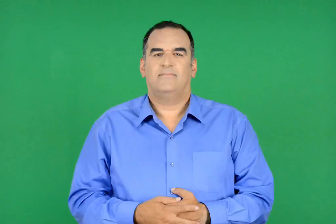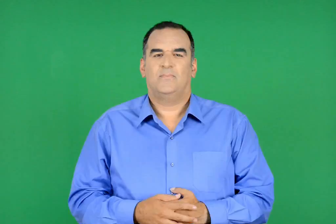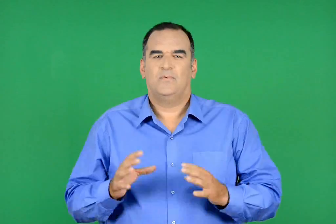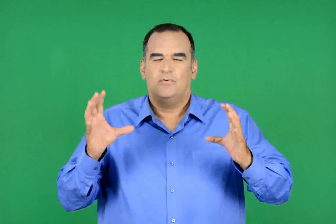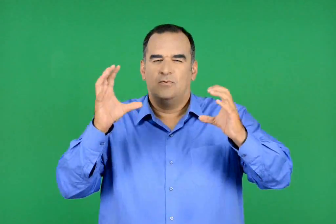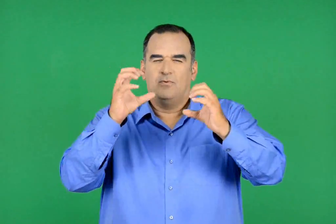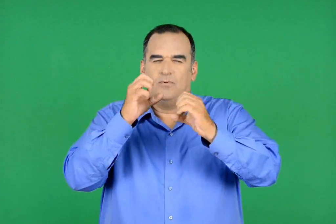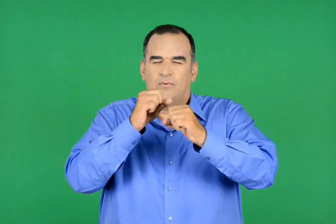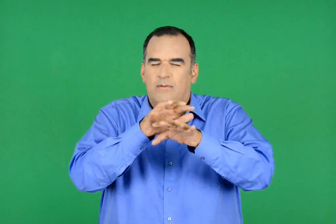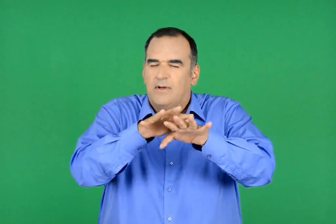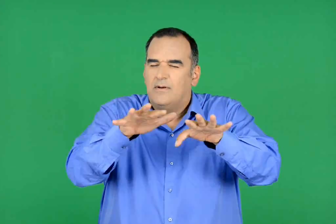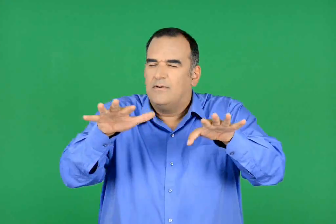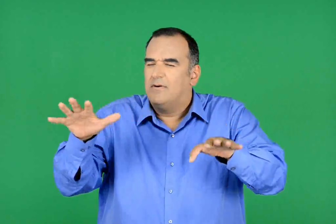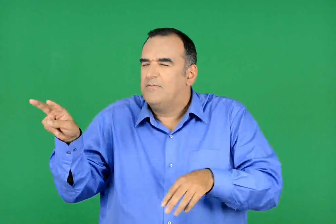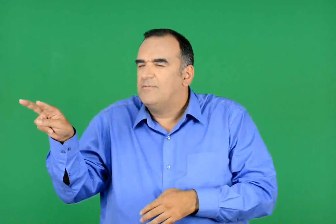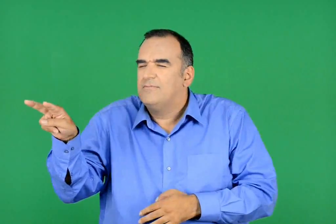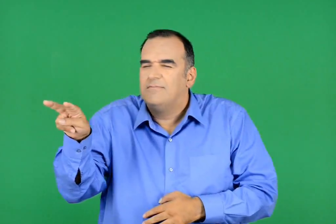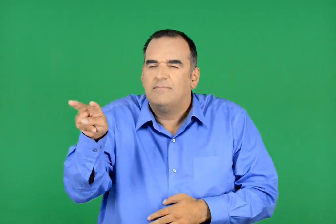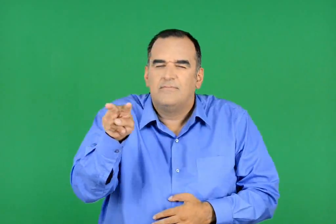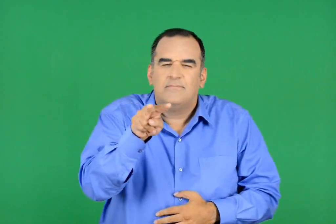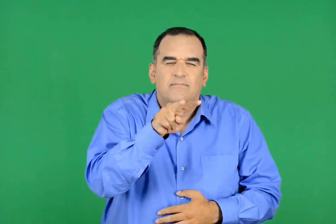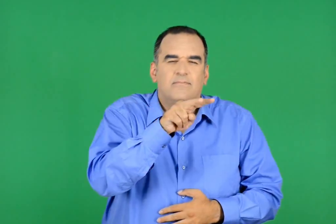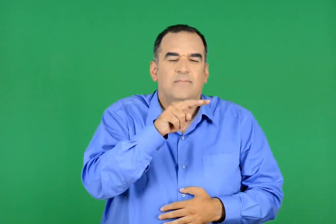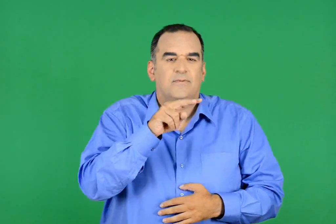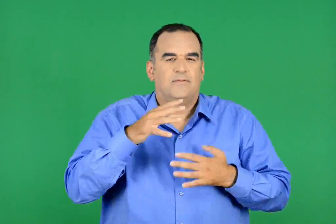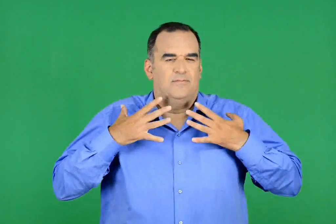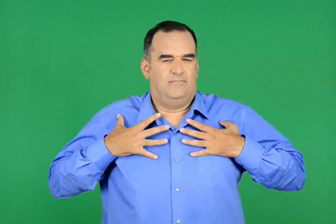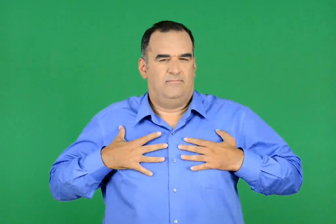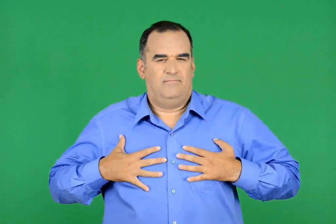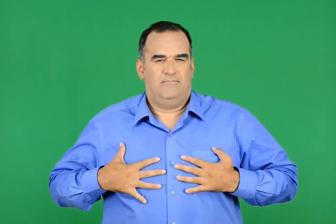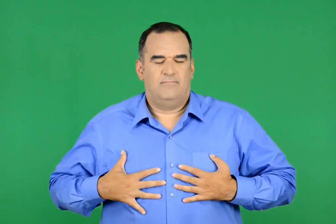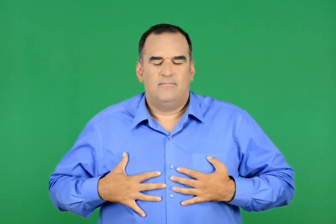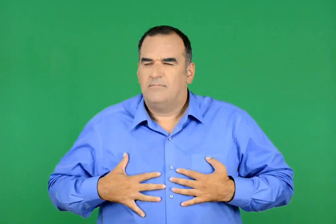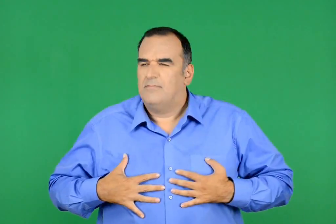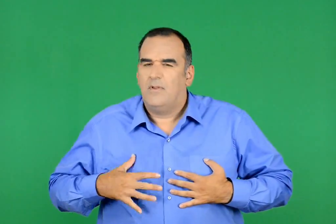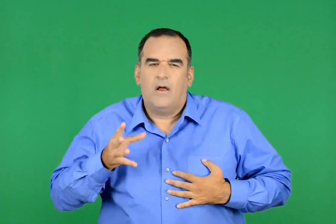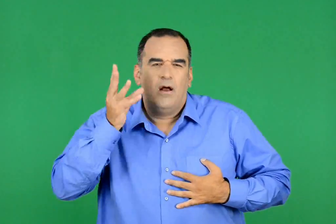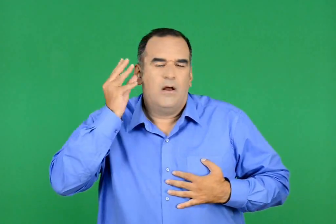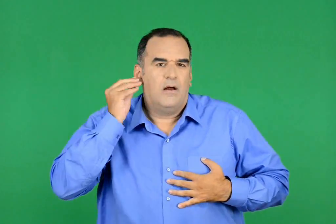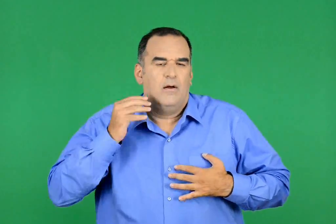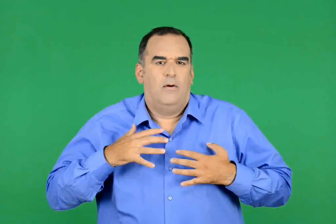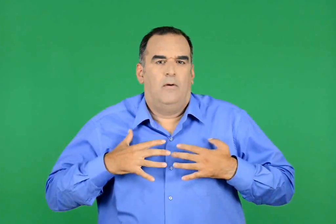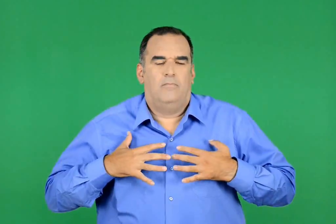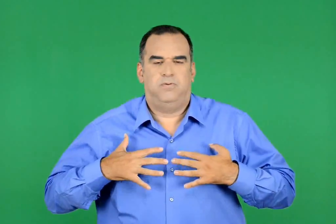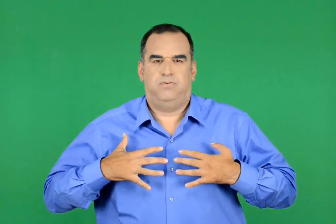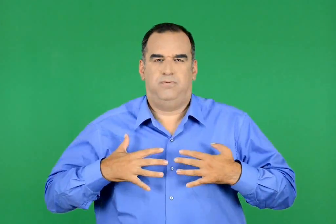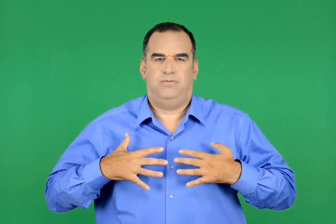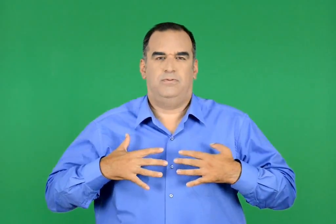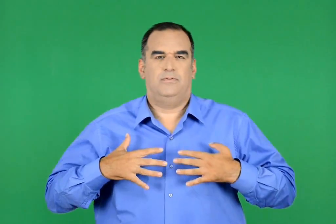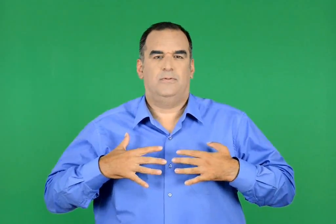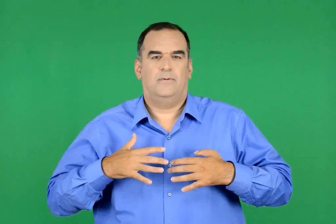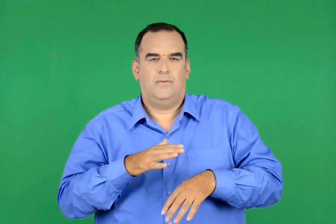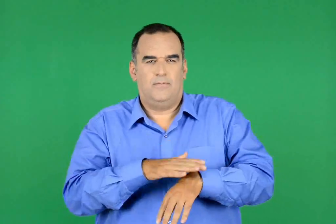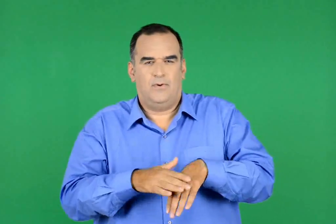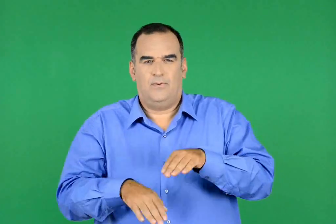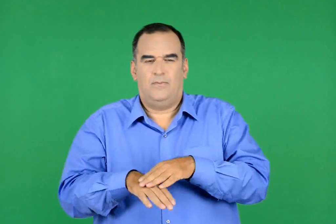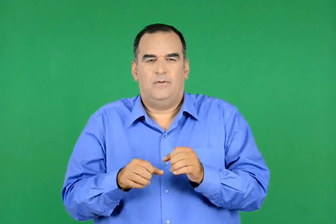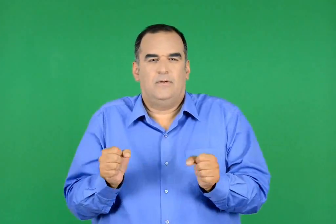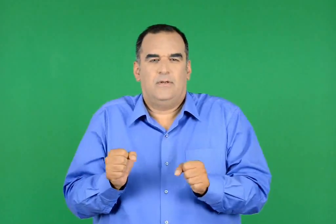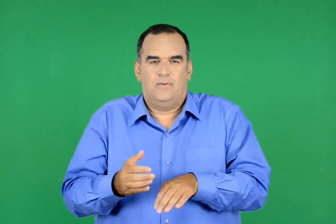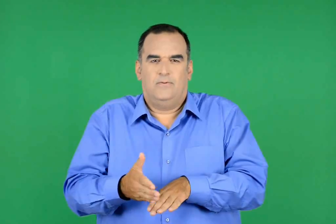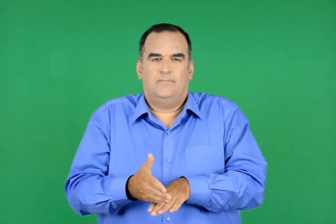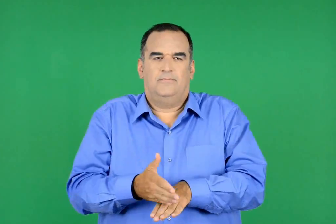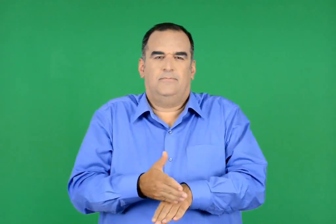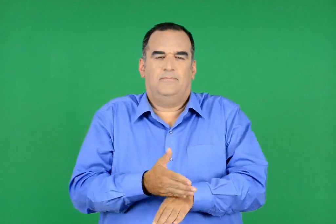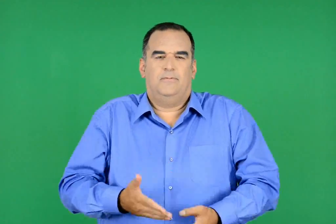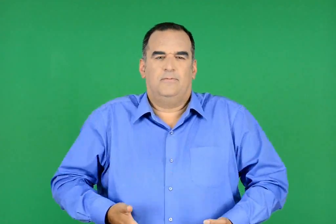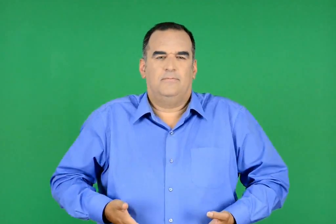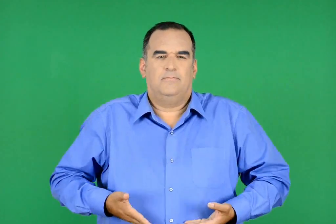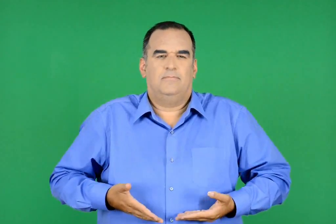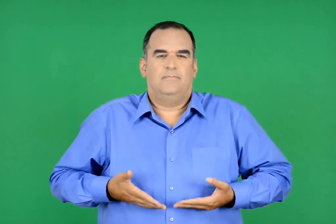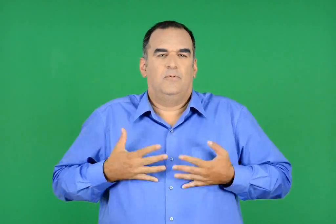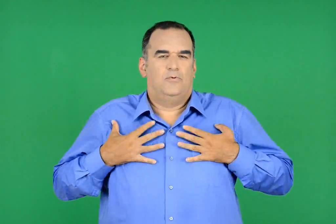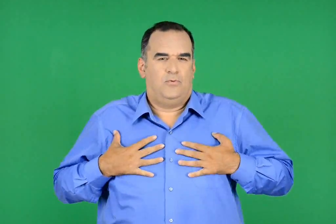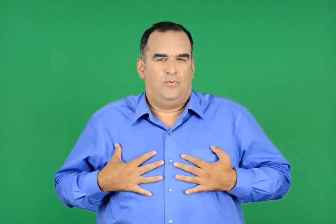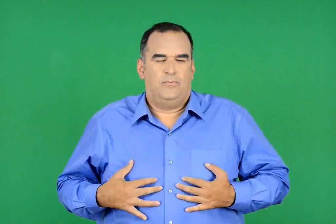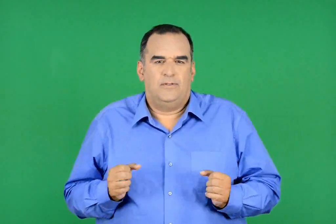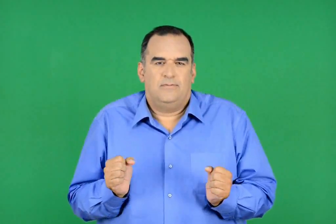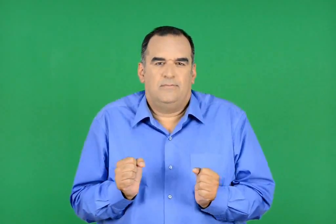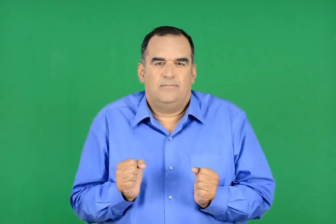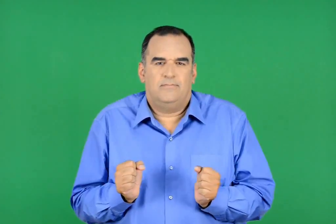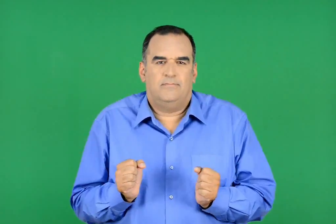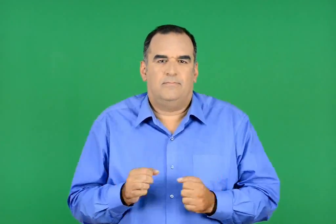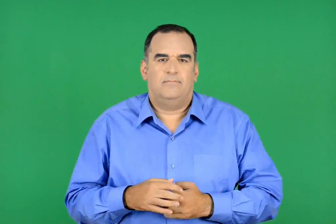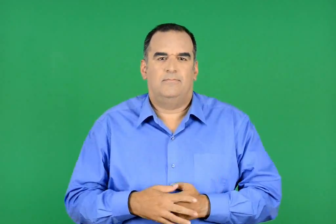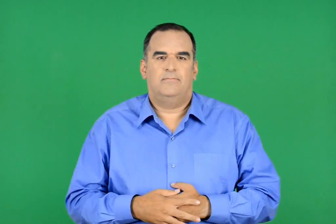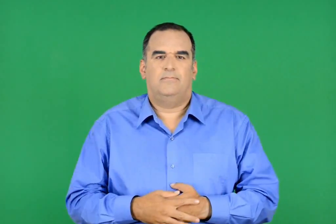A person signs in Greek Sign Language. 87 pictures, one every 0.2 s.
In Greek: βαθύ σκοτάδι απλωνόταν γύρω µας. σε λίγο άκουσα ένα βόμβο κι ένιωσα τα πόδια µου και , σιγά σιγά , όλο µου το σώμα να παγώνει
